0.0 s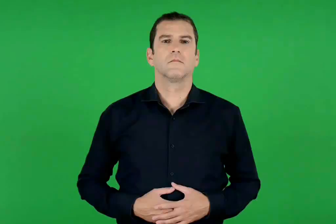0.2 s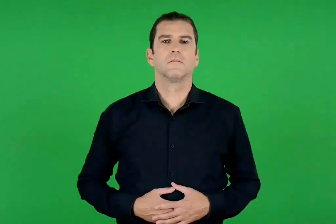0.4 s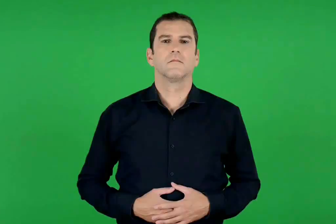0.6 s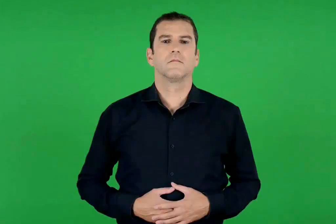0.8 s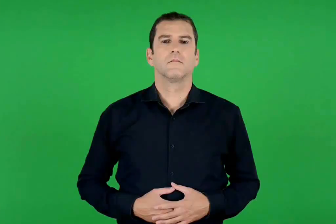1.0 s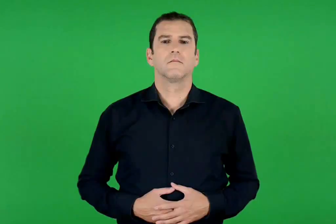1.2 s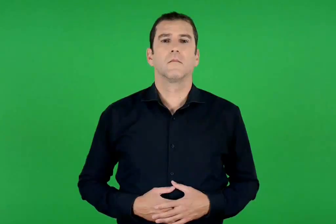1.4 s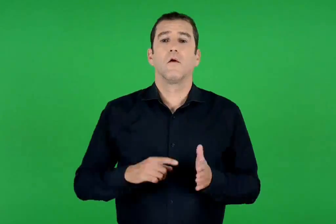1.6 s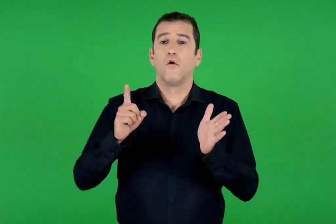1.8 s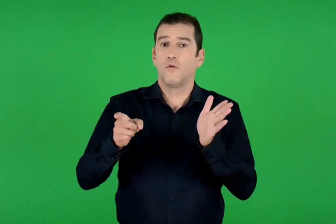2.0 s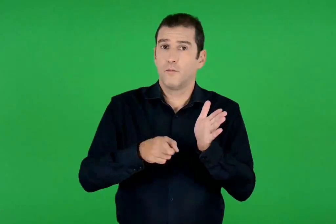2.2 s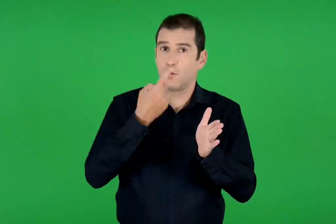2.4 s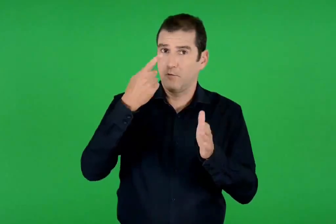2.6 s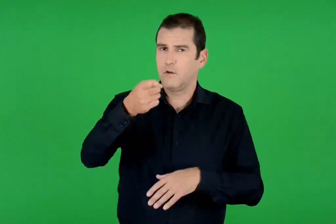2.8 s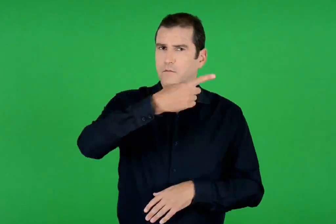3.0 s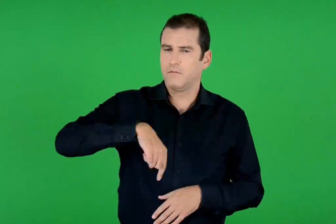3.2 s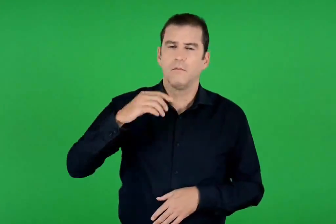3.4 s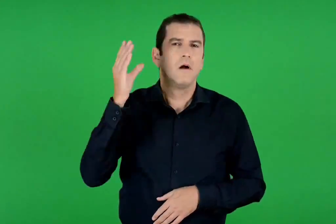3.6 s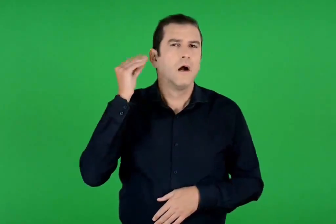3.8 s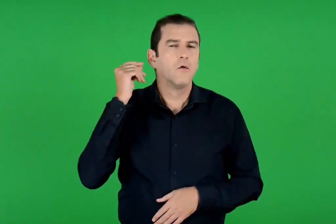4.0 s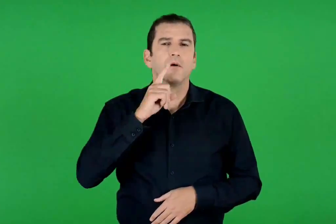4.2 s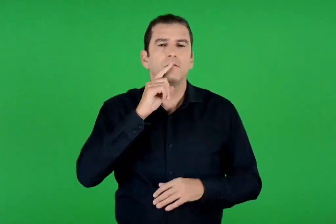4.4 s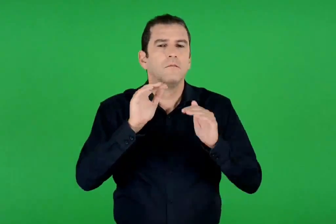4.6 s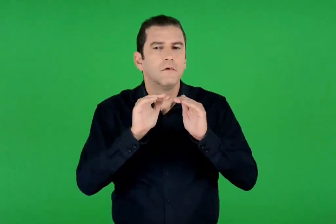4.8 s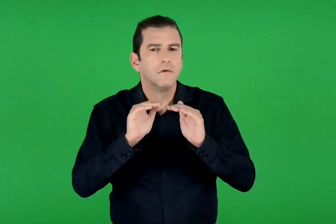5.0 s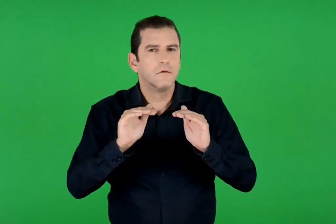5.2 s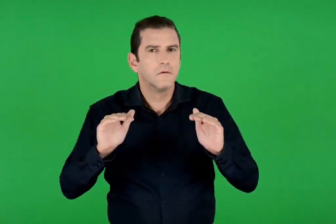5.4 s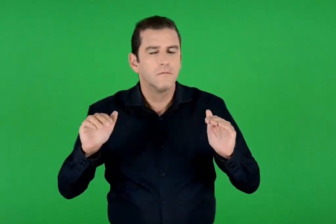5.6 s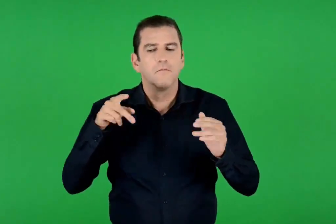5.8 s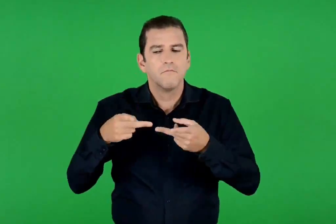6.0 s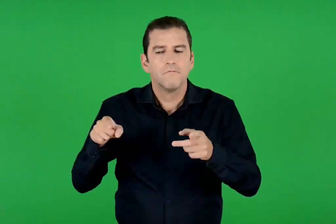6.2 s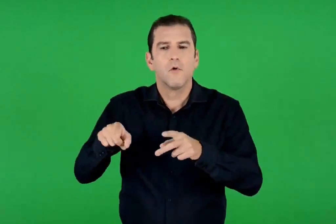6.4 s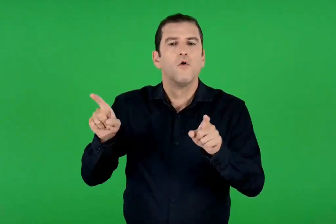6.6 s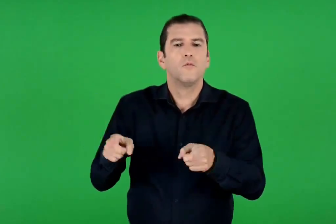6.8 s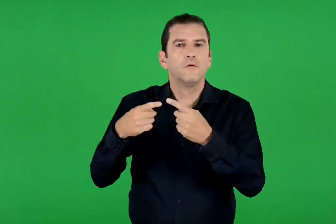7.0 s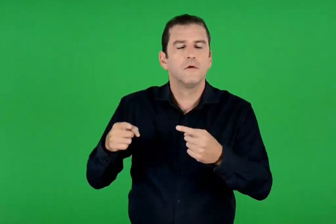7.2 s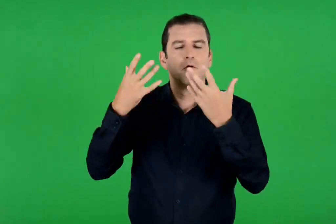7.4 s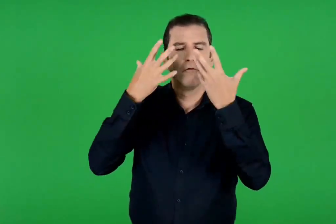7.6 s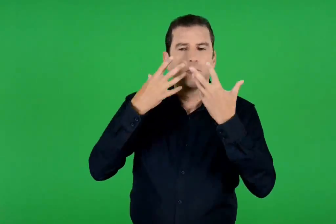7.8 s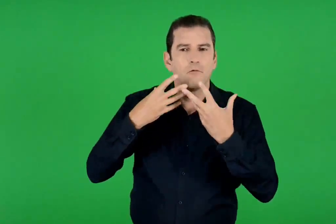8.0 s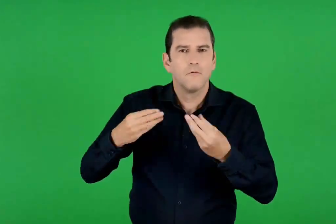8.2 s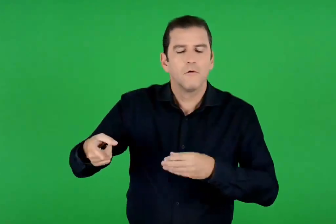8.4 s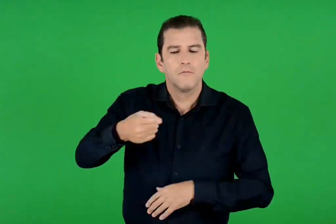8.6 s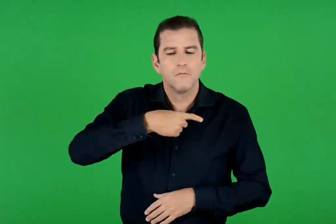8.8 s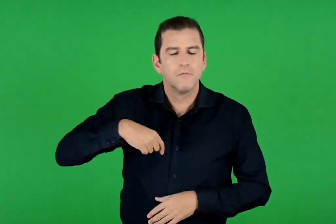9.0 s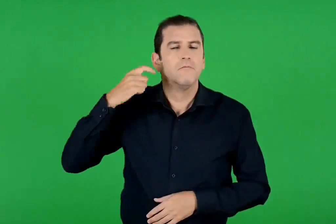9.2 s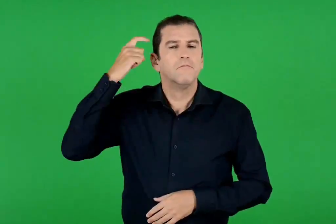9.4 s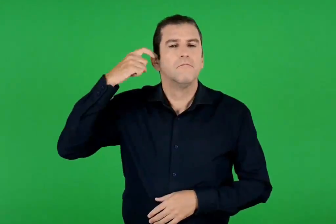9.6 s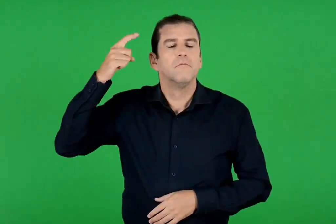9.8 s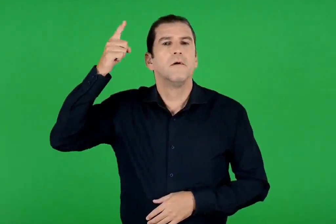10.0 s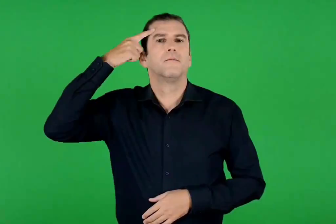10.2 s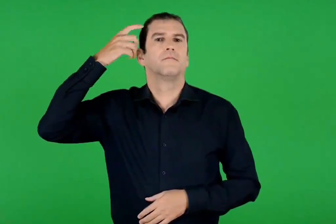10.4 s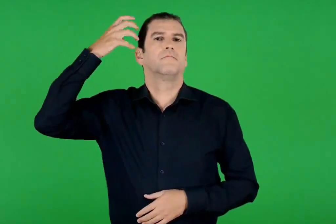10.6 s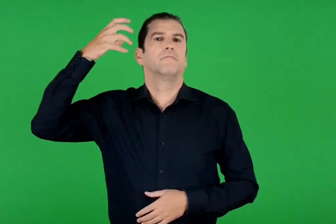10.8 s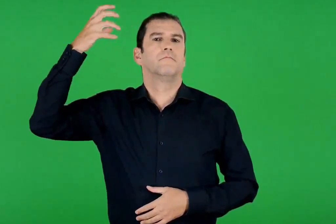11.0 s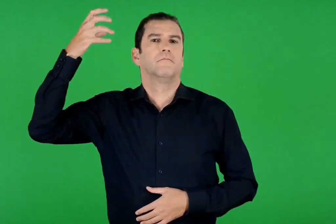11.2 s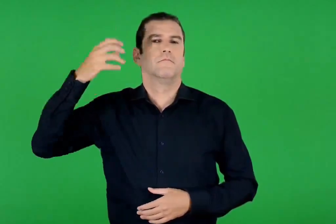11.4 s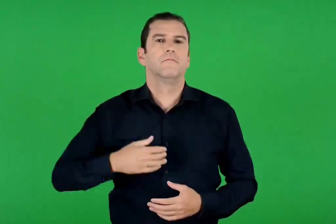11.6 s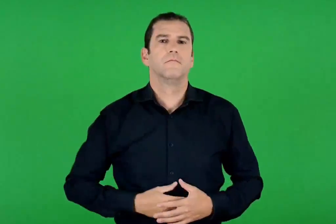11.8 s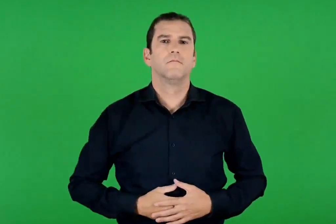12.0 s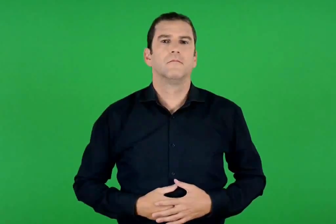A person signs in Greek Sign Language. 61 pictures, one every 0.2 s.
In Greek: την πρώτη φορά , το ακούμε ήσυχα και αφήνουμε τη μουσική να μας απορροφήσει και να μας εμπνεύσει
